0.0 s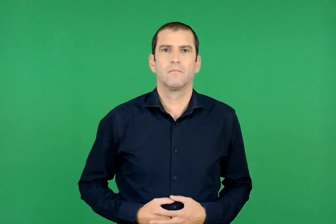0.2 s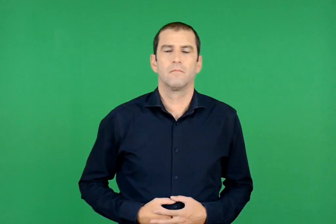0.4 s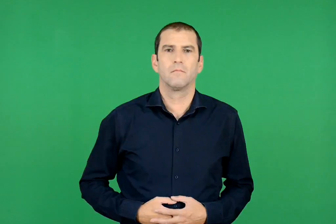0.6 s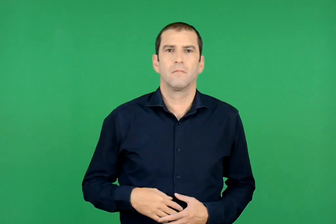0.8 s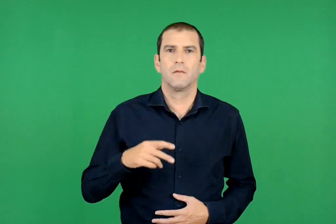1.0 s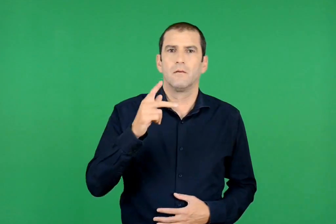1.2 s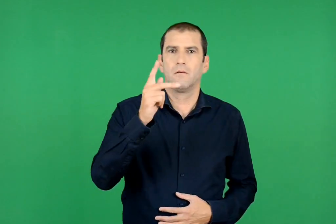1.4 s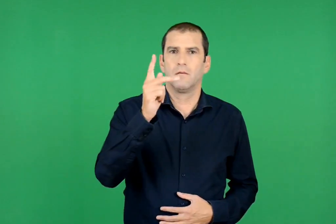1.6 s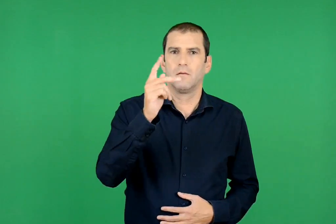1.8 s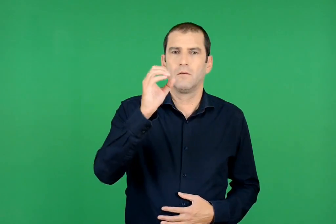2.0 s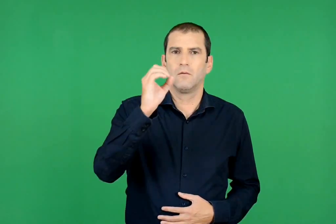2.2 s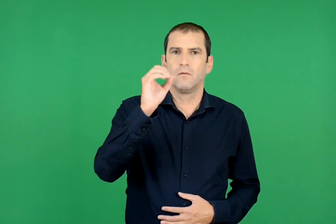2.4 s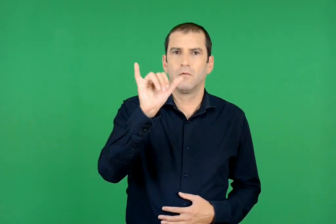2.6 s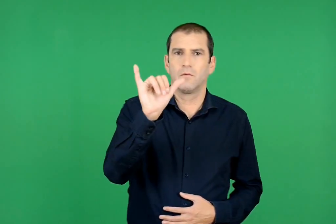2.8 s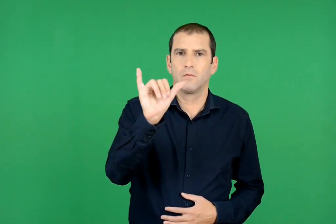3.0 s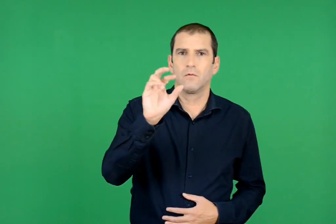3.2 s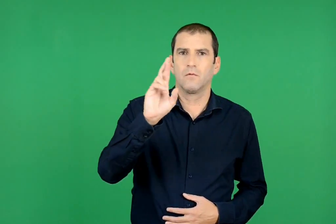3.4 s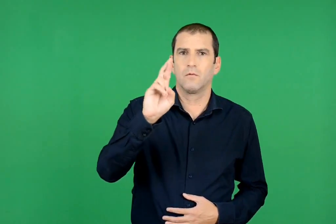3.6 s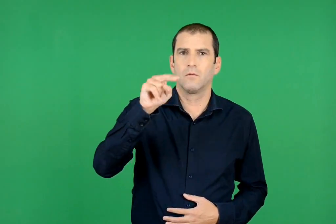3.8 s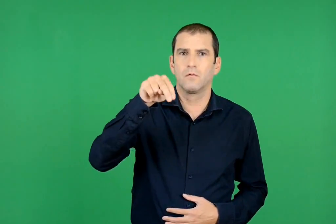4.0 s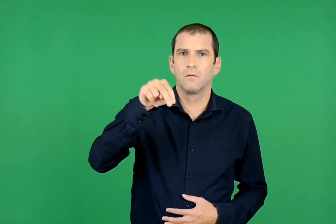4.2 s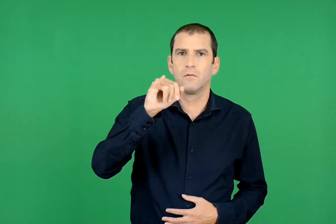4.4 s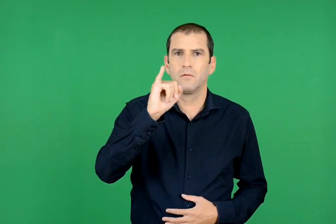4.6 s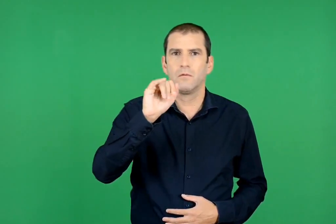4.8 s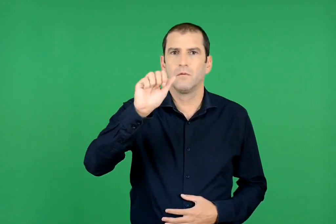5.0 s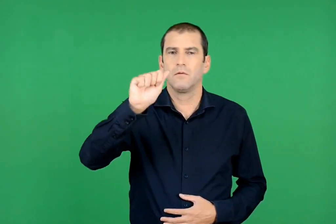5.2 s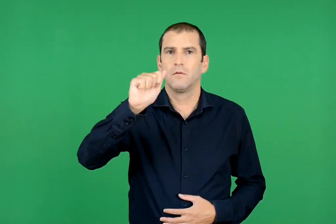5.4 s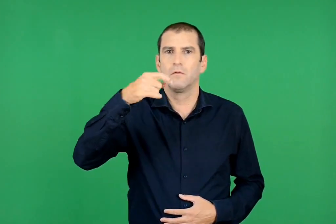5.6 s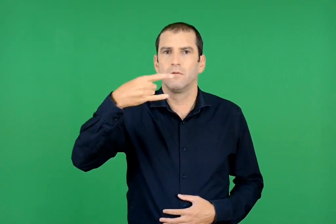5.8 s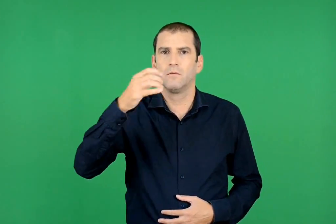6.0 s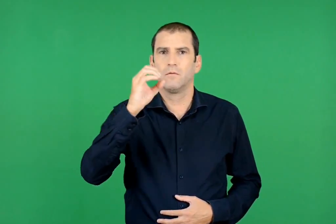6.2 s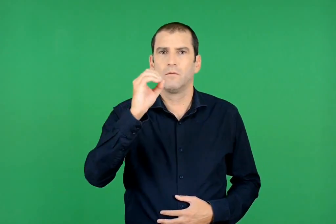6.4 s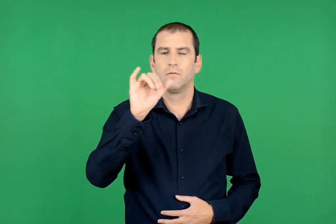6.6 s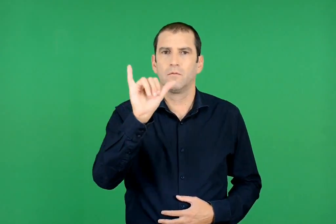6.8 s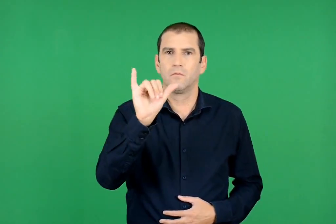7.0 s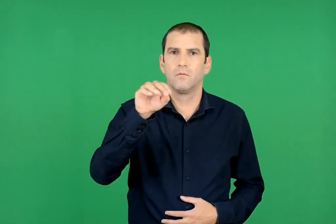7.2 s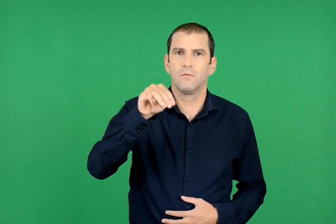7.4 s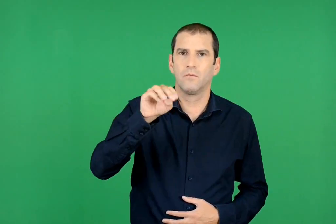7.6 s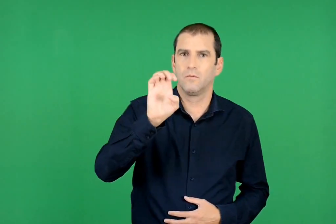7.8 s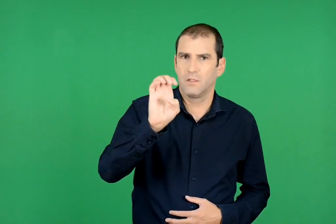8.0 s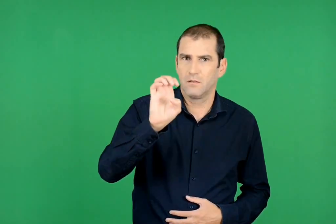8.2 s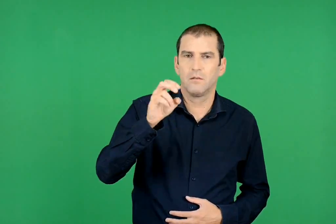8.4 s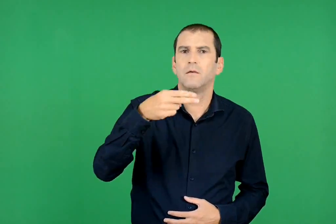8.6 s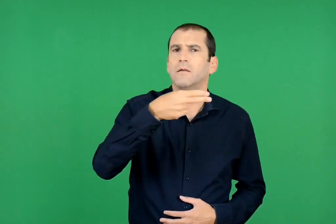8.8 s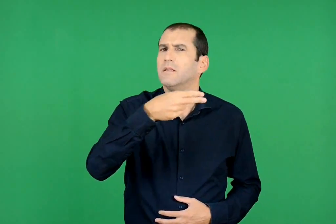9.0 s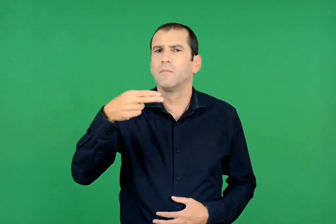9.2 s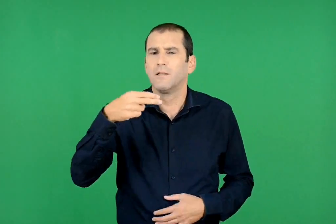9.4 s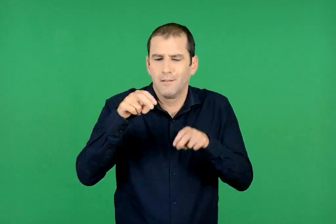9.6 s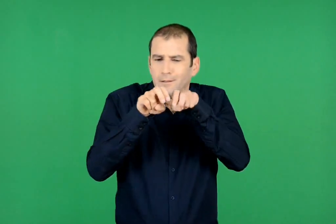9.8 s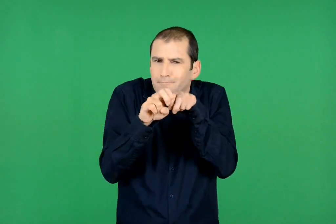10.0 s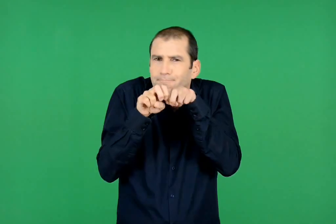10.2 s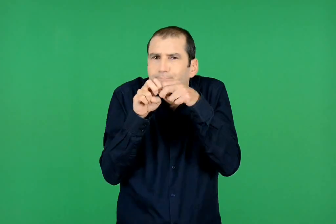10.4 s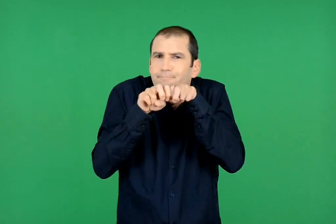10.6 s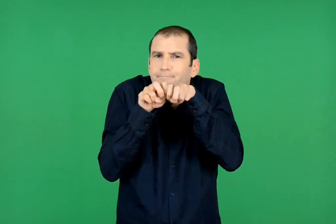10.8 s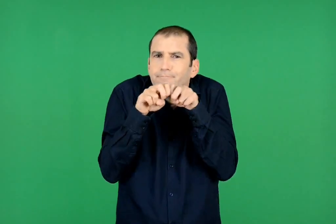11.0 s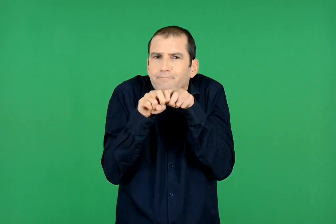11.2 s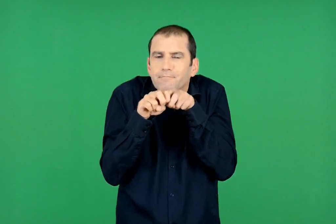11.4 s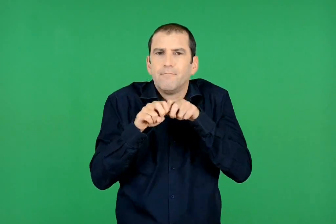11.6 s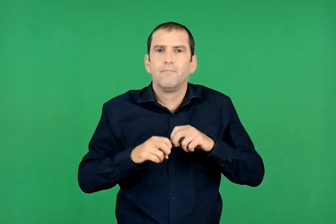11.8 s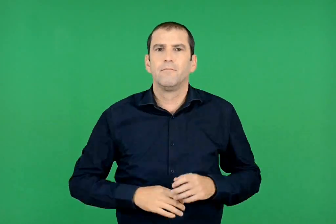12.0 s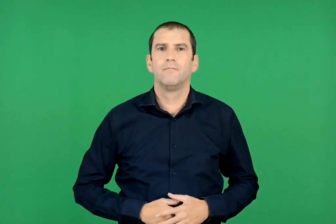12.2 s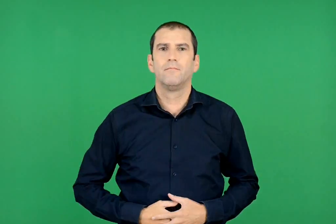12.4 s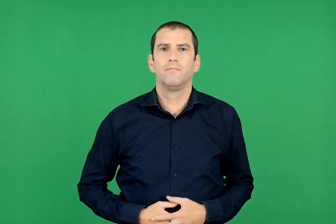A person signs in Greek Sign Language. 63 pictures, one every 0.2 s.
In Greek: κουρνιάζουμε φωλιάζουμε
